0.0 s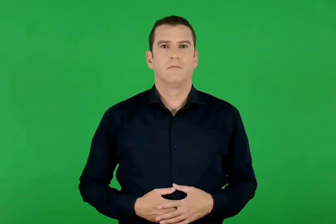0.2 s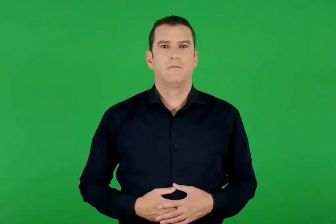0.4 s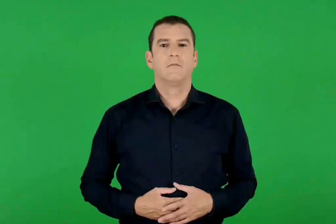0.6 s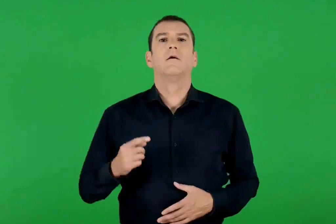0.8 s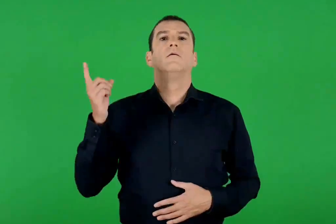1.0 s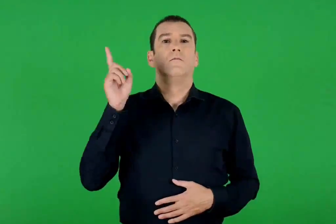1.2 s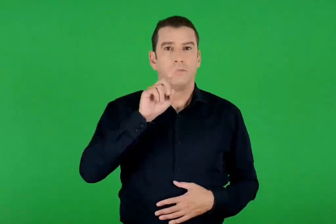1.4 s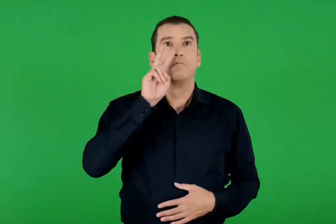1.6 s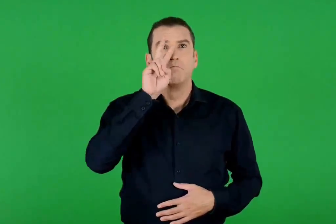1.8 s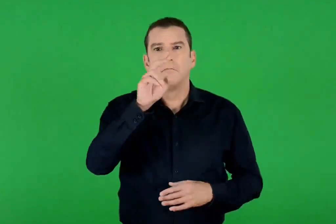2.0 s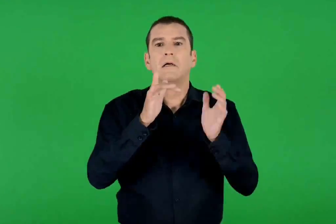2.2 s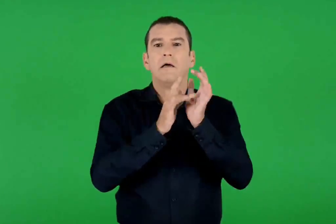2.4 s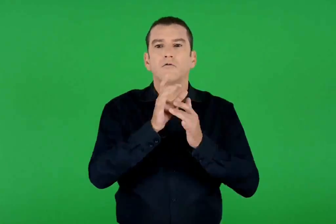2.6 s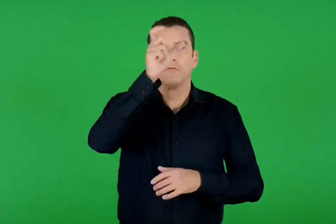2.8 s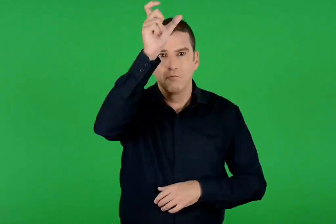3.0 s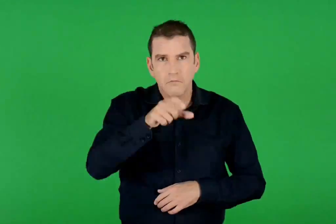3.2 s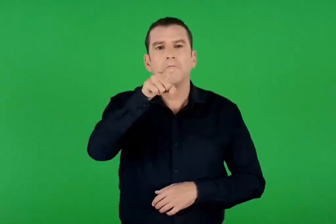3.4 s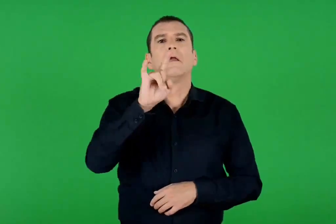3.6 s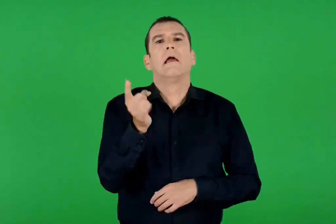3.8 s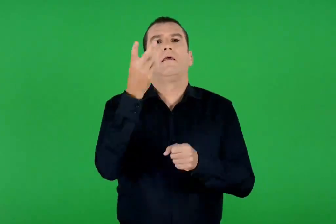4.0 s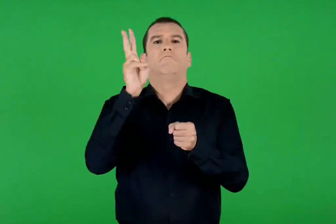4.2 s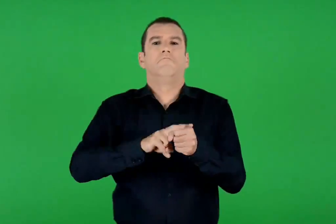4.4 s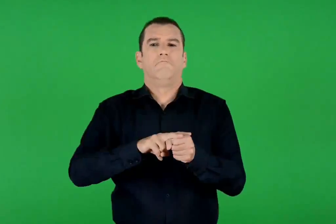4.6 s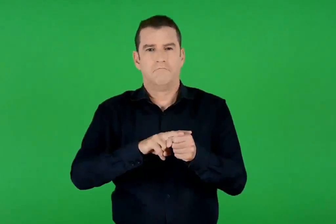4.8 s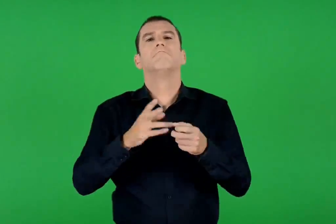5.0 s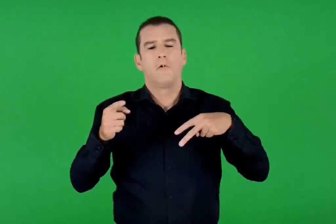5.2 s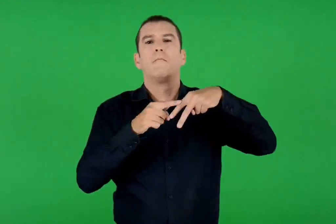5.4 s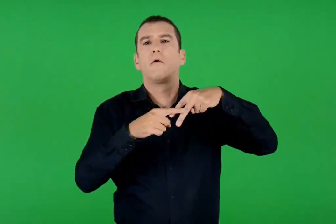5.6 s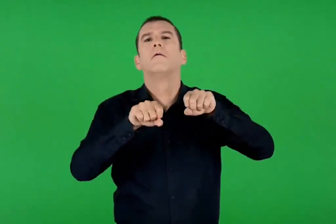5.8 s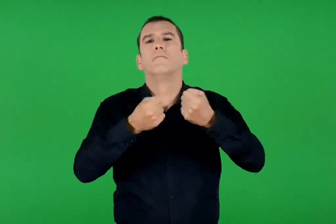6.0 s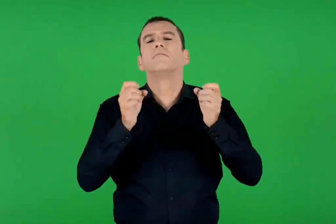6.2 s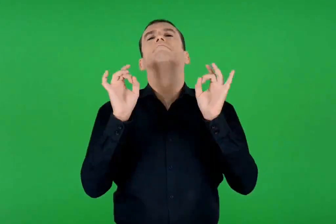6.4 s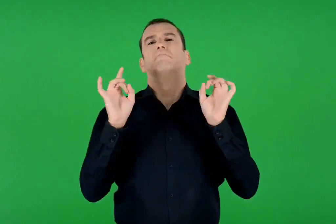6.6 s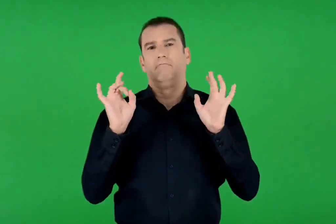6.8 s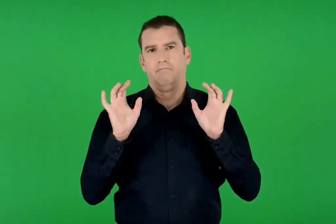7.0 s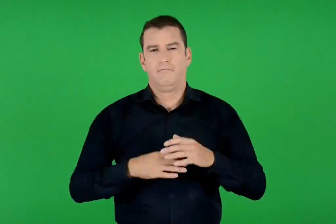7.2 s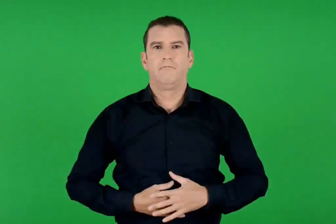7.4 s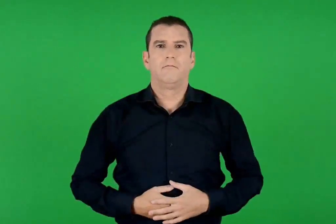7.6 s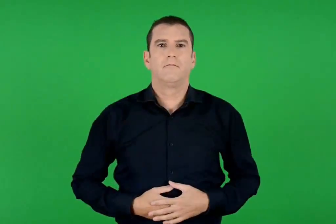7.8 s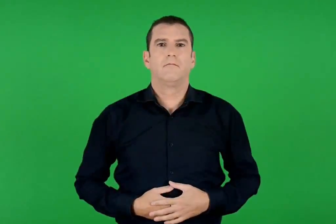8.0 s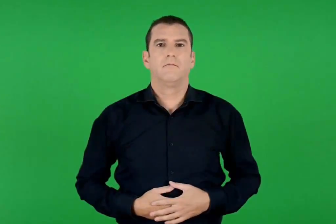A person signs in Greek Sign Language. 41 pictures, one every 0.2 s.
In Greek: όταν ήρθαν στον ιησού , τον βρήκαν ήδη νεκρό και δεν του έσπασαν τα σκέλη
